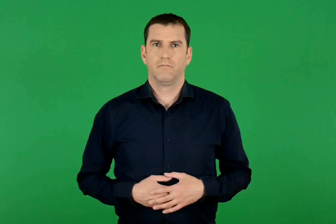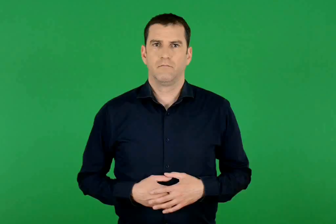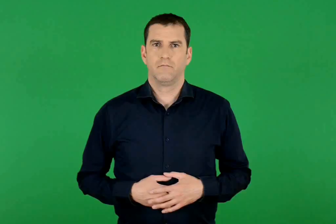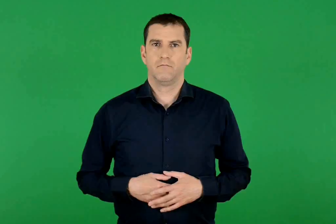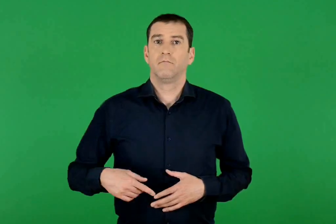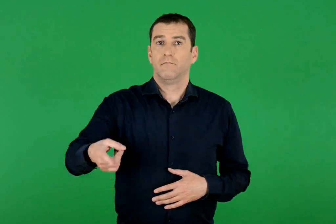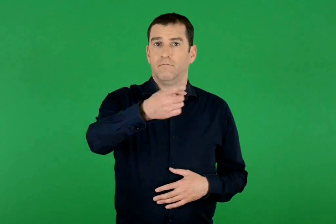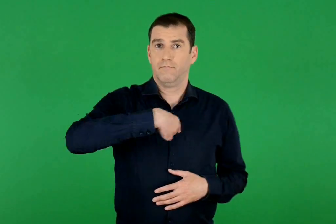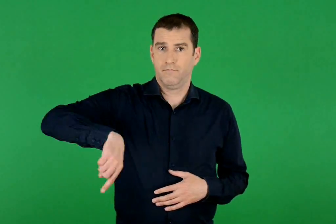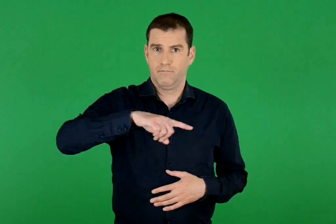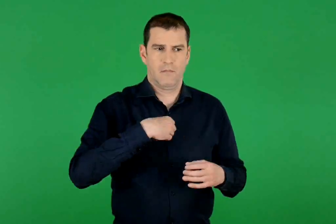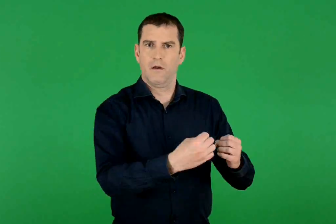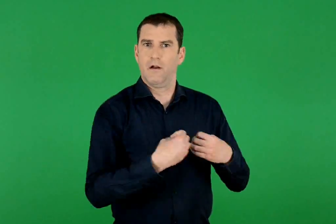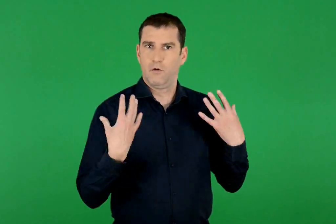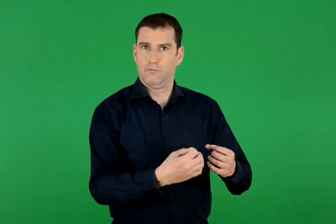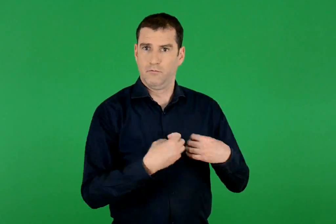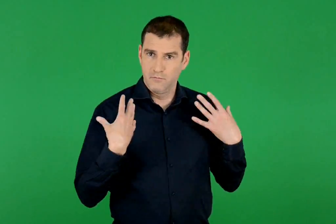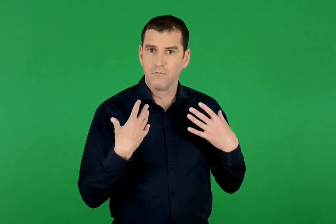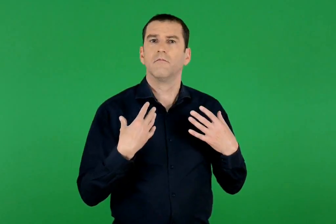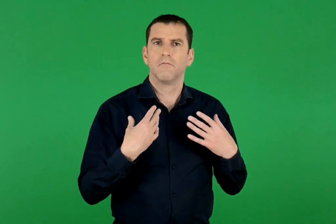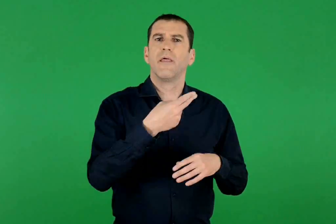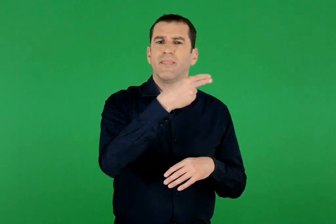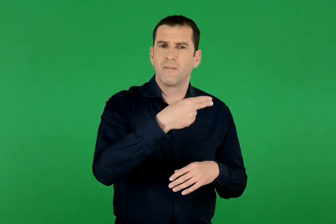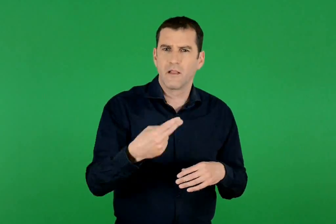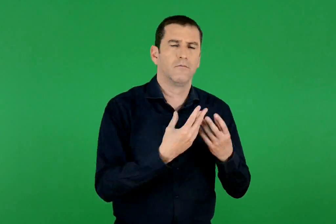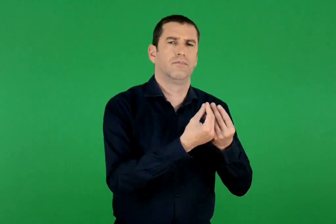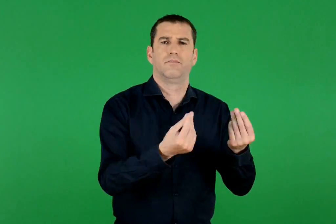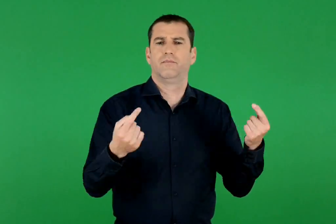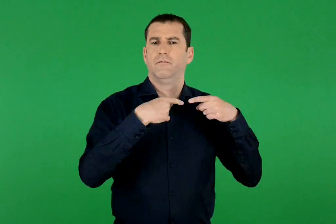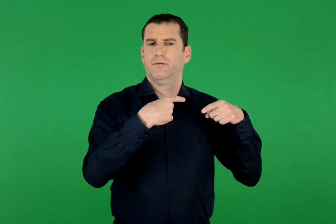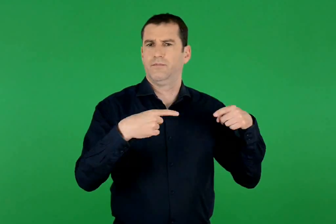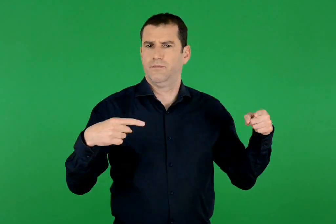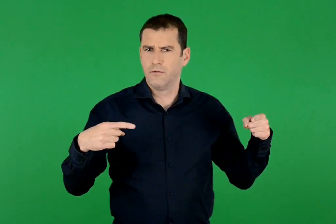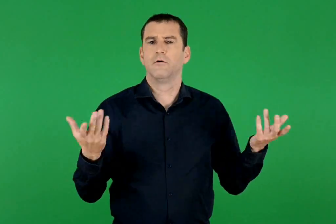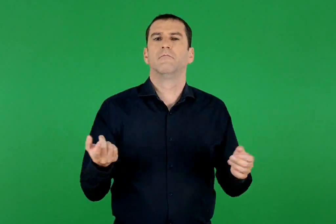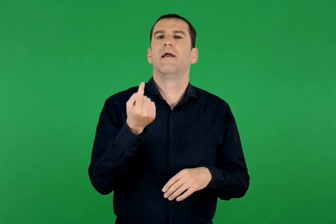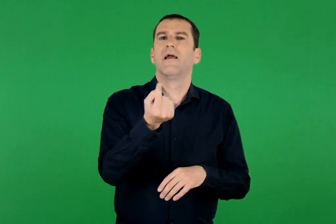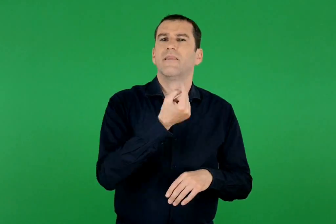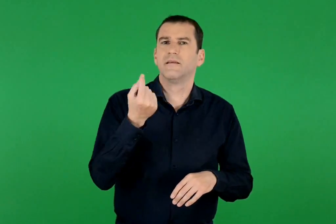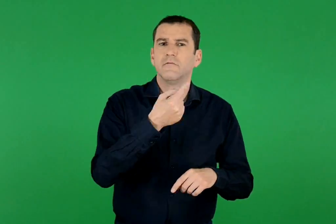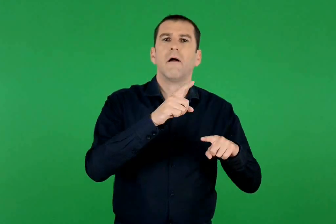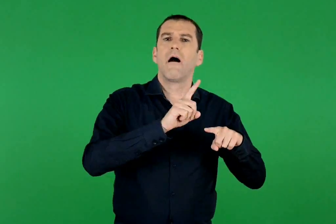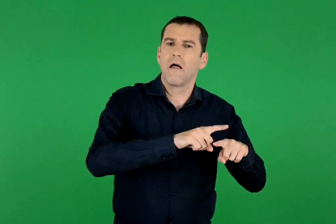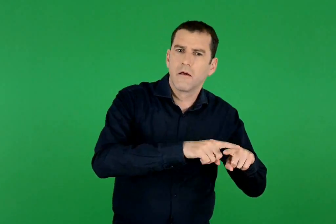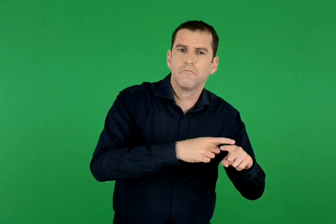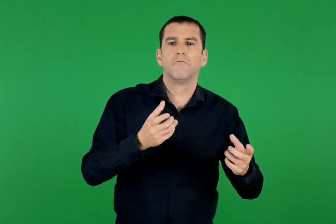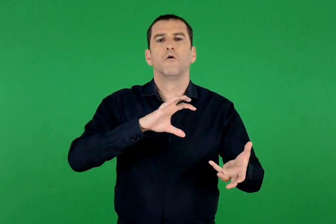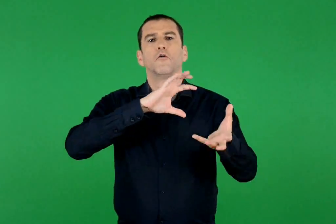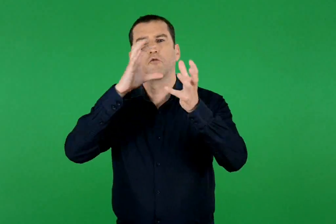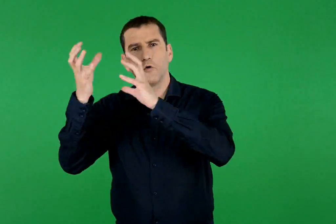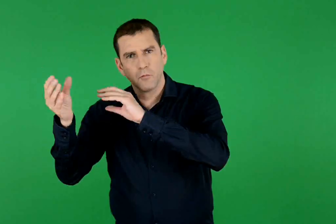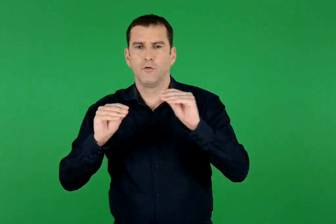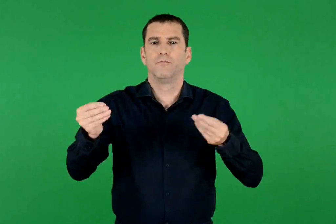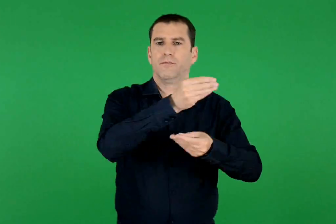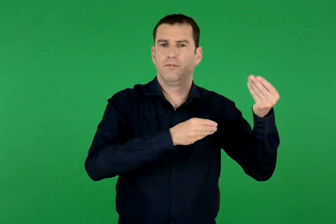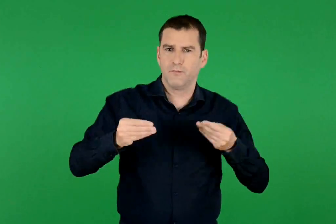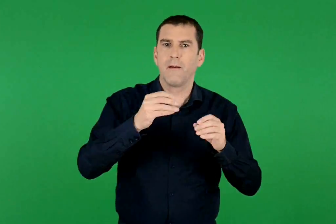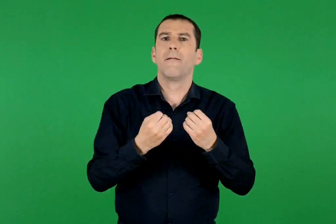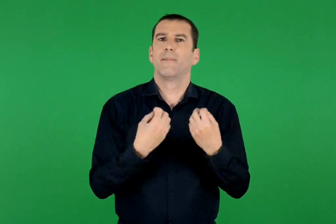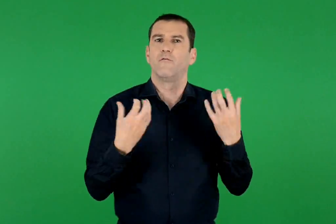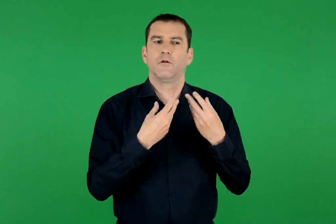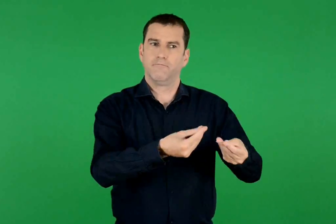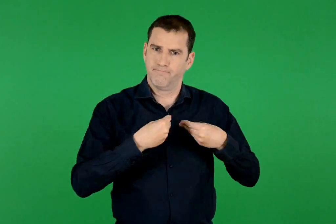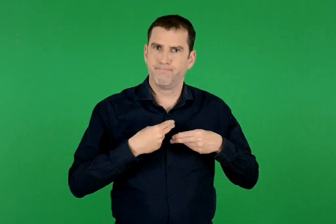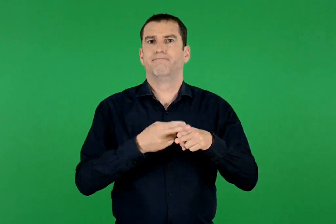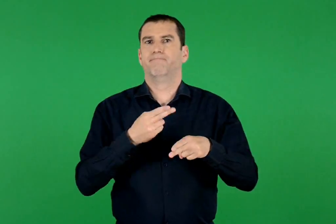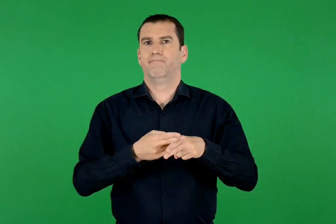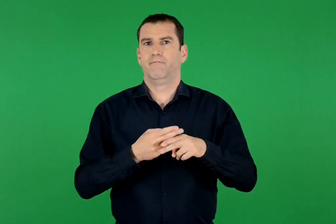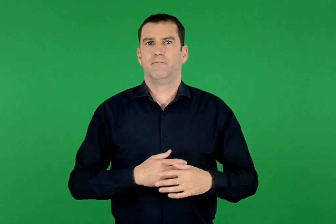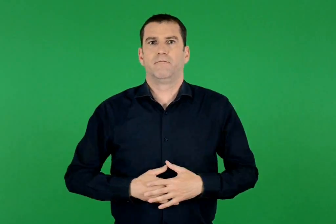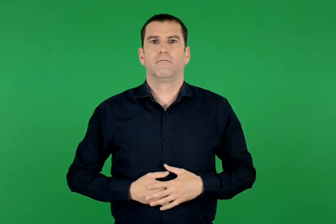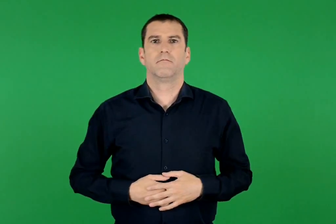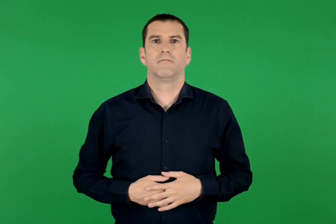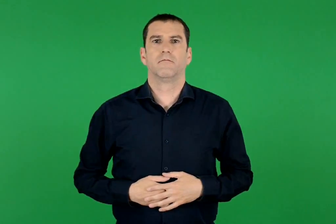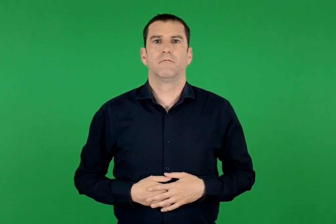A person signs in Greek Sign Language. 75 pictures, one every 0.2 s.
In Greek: μας ενημερώνουν για πολλά και διαφορετικά θέματα , μεταφέρουν ειδήσεις από την ελλάδα και τον κόσμο και μας δίνουν χρήσιμες πληροφορίες
